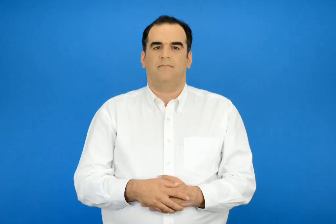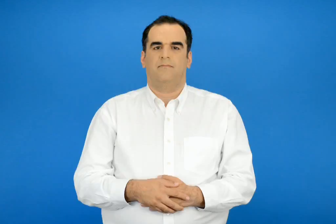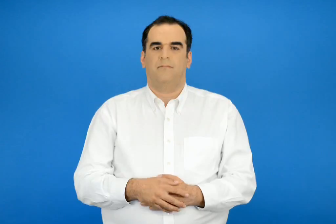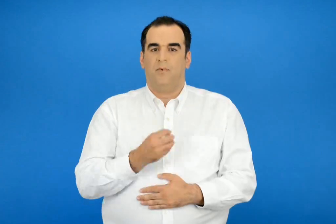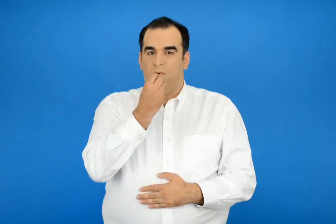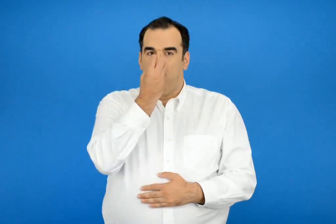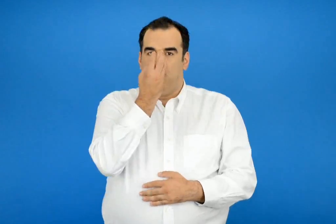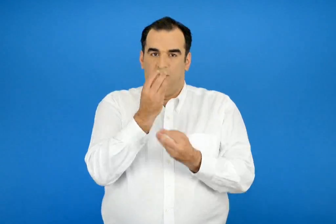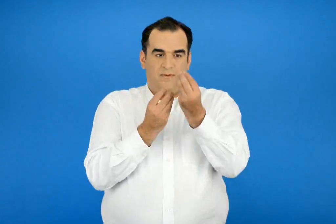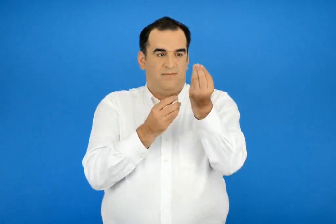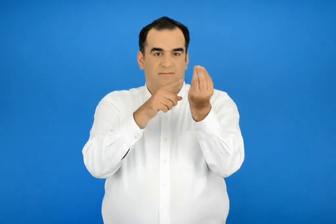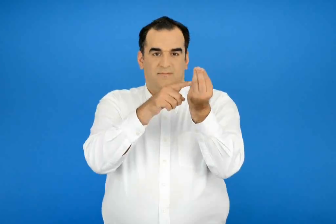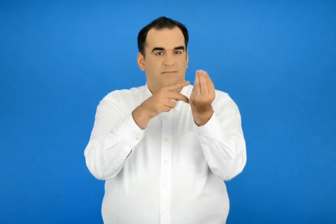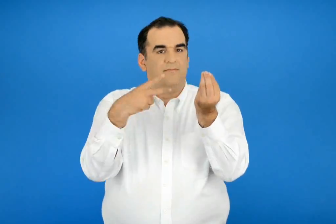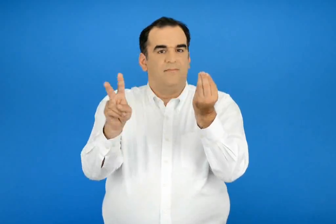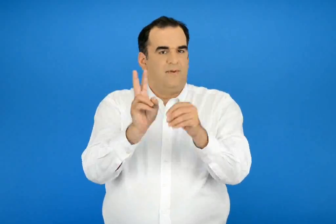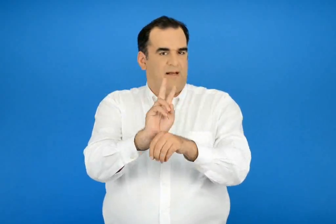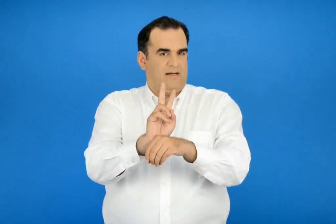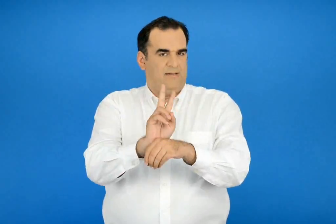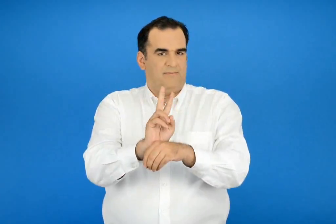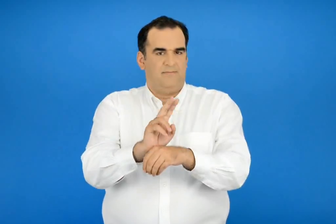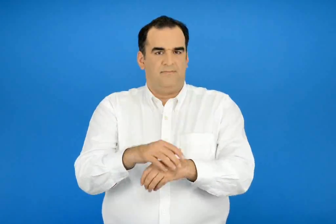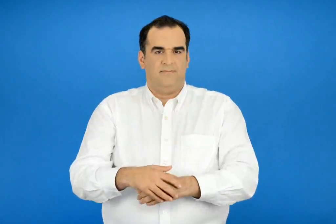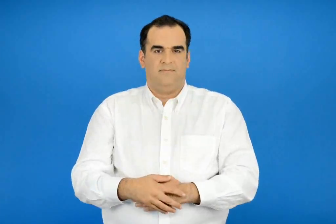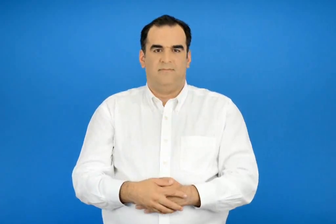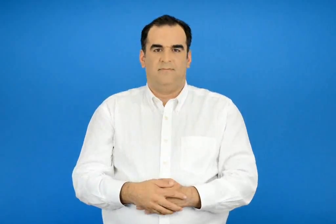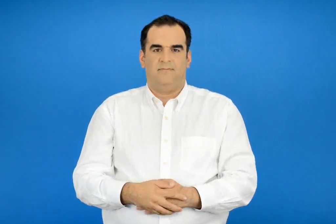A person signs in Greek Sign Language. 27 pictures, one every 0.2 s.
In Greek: χάρτινο λουλούδι
